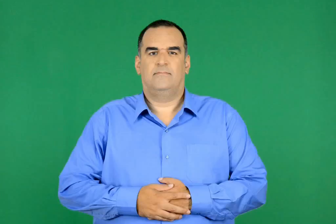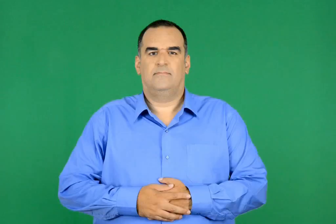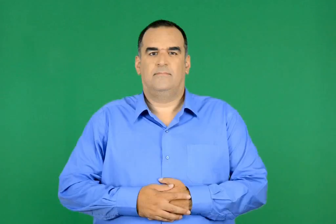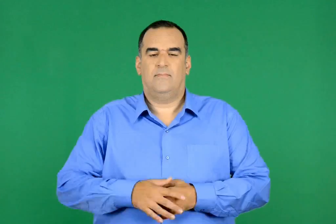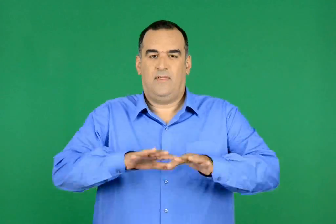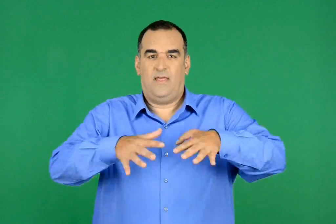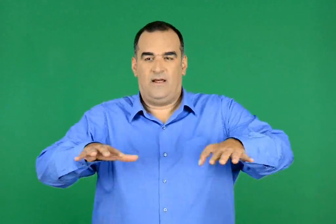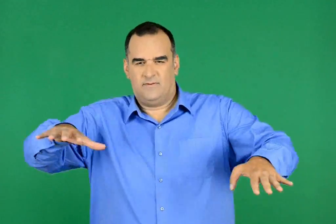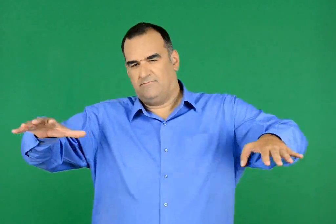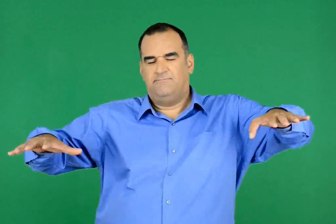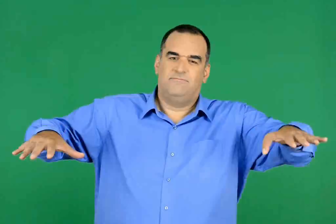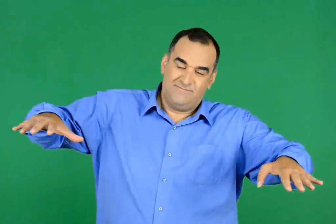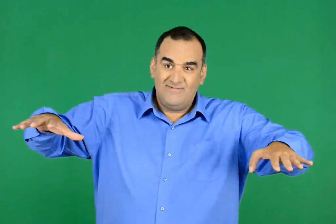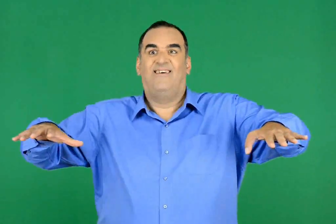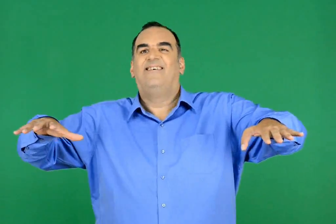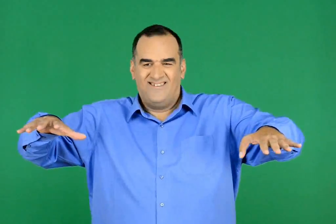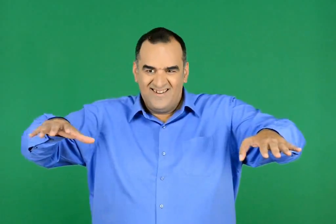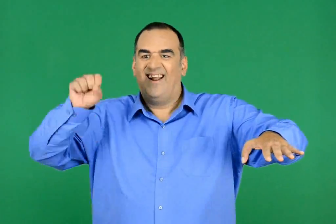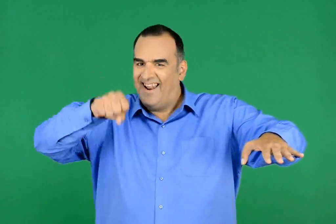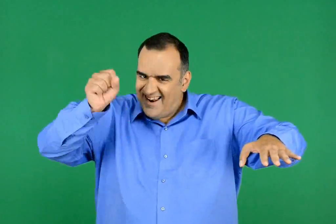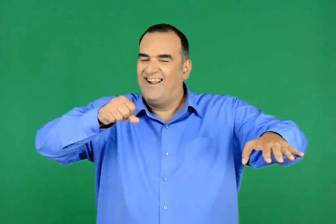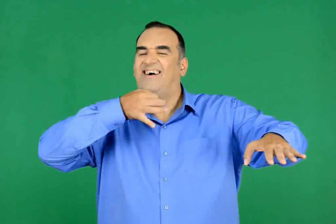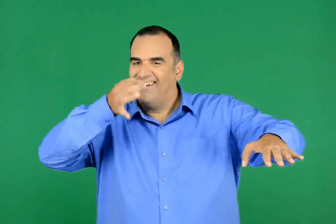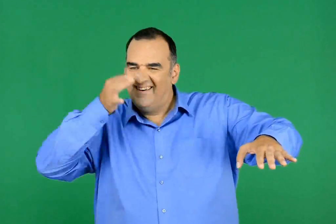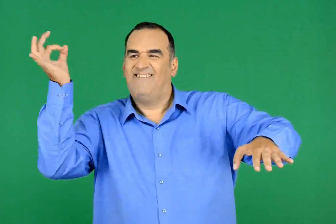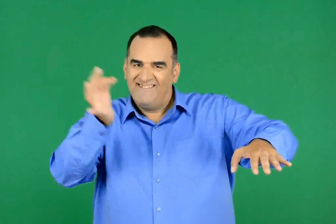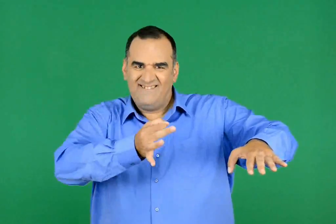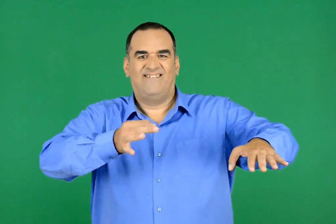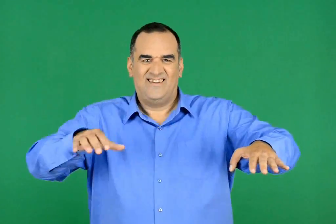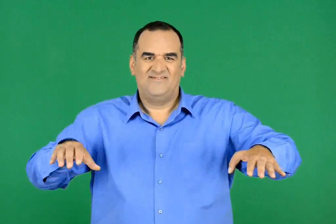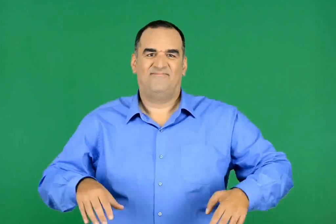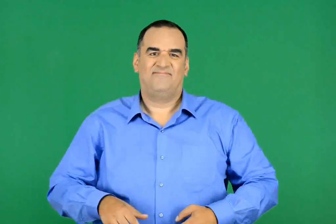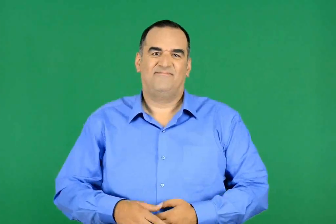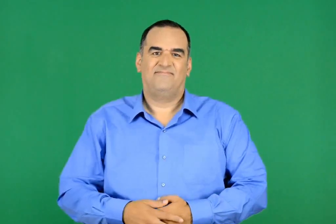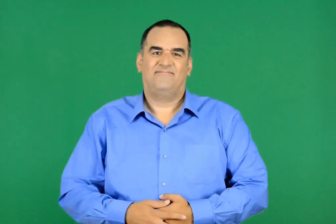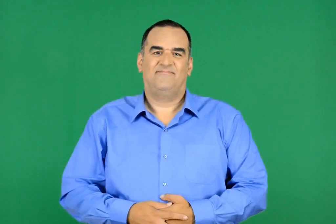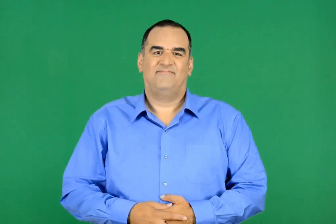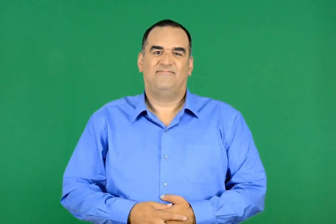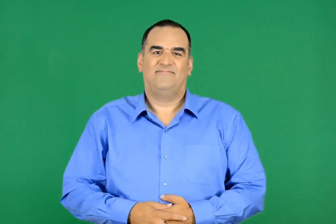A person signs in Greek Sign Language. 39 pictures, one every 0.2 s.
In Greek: θα είναι ωραία , ψιθύρισε η θάλασσα
